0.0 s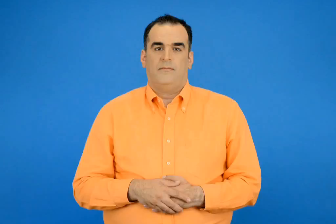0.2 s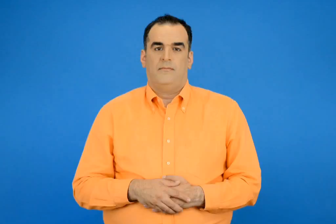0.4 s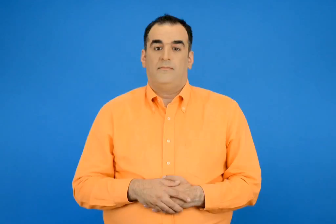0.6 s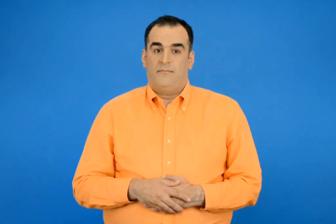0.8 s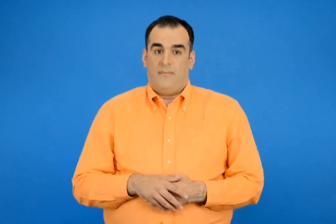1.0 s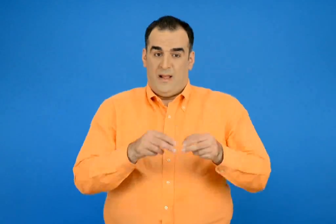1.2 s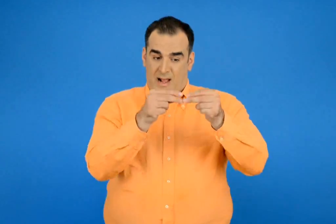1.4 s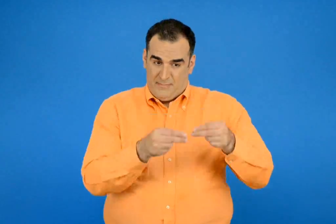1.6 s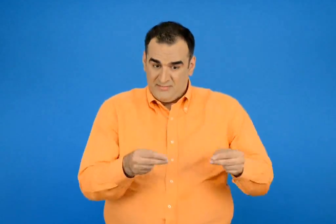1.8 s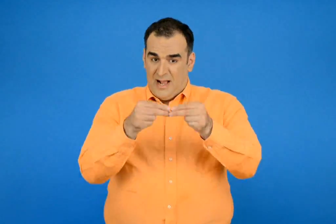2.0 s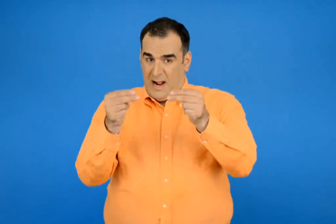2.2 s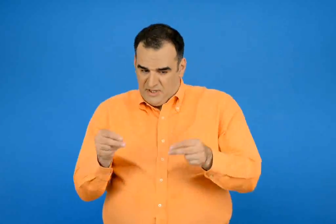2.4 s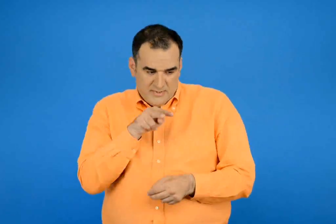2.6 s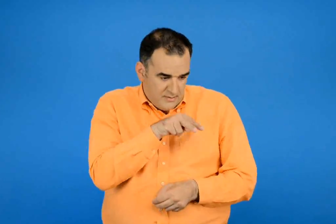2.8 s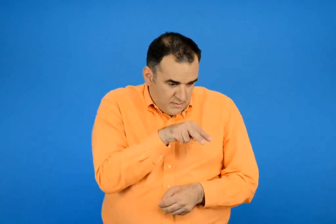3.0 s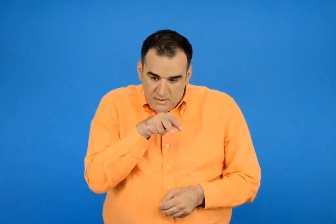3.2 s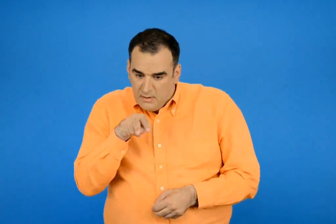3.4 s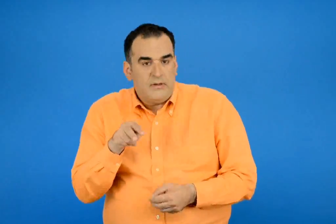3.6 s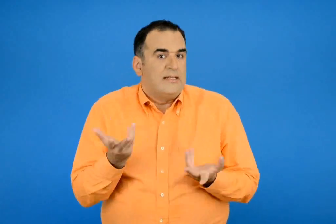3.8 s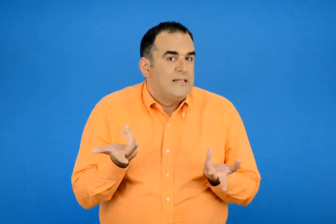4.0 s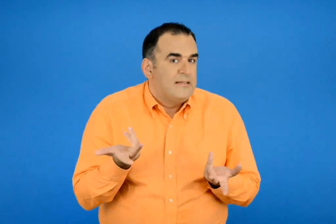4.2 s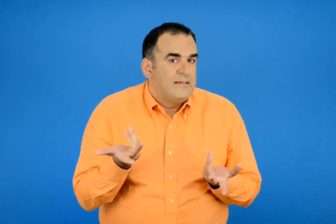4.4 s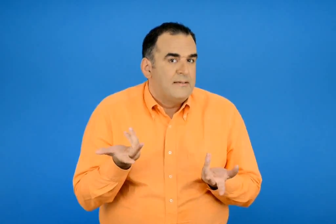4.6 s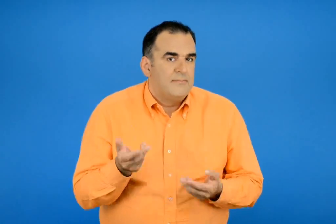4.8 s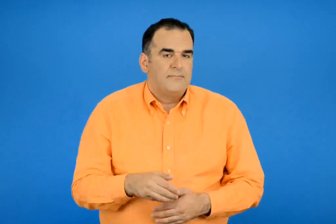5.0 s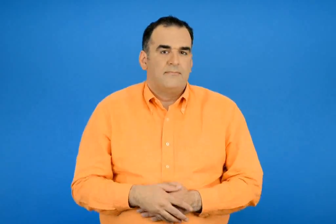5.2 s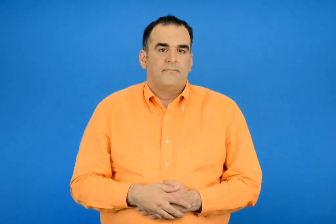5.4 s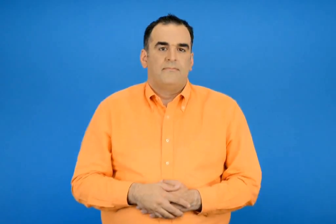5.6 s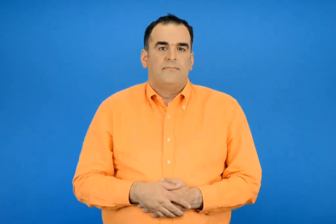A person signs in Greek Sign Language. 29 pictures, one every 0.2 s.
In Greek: τι παρατηρούμε για τα αποτελέσματα ;
